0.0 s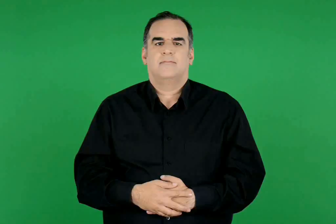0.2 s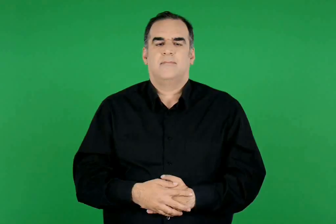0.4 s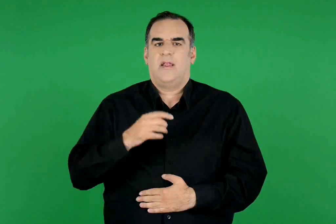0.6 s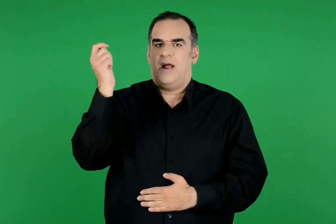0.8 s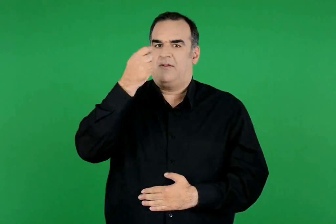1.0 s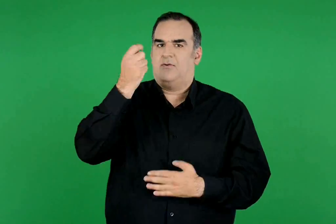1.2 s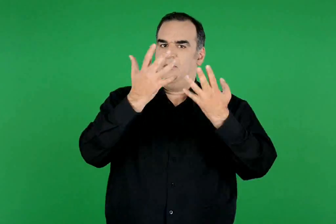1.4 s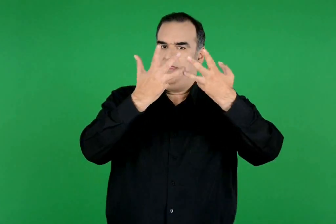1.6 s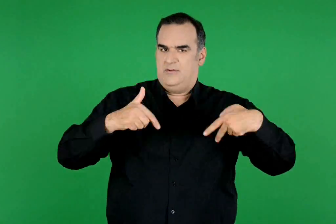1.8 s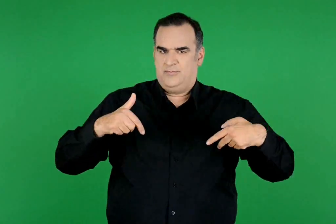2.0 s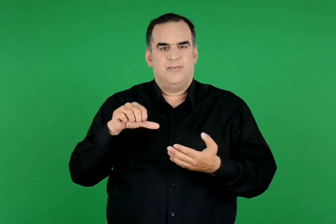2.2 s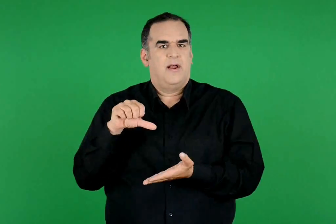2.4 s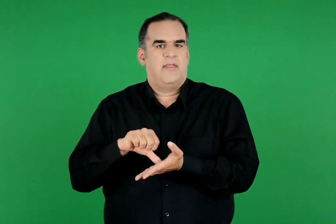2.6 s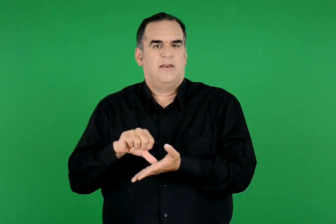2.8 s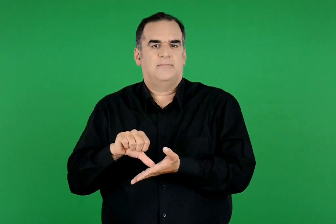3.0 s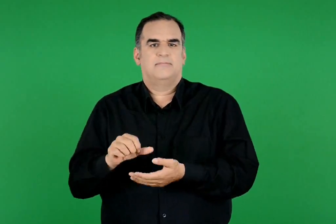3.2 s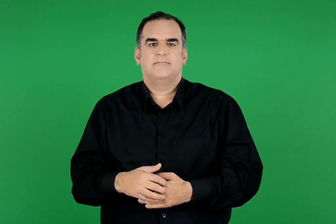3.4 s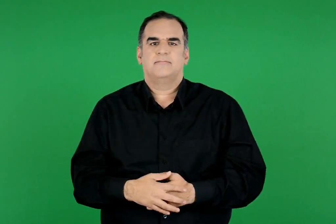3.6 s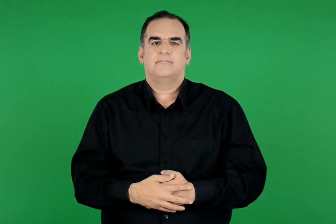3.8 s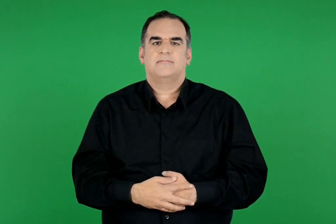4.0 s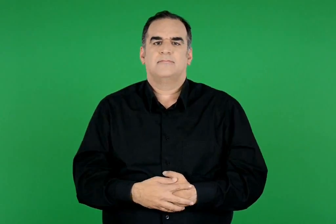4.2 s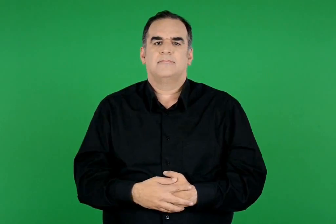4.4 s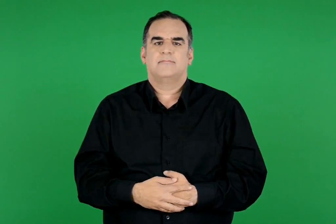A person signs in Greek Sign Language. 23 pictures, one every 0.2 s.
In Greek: το εθνικό θέατρο αθήνα
